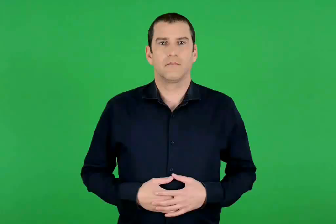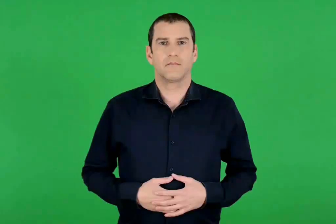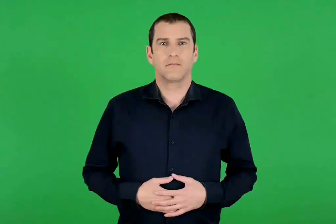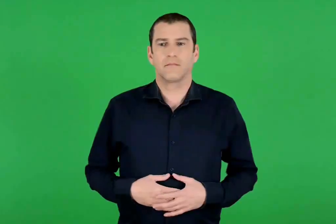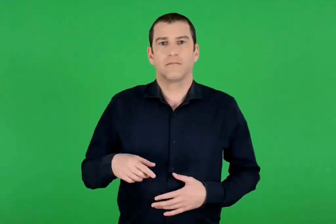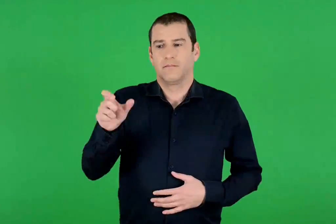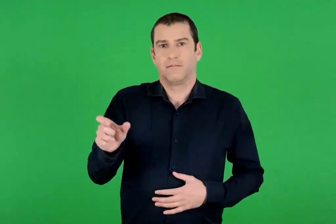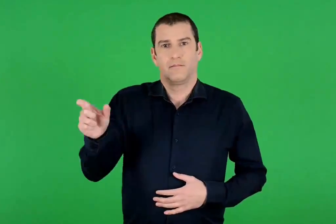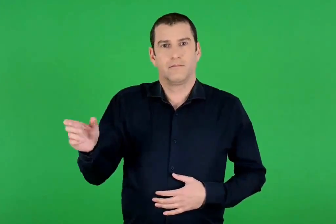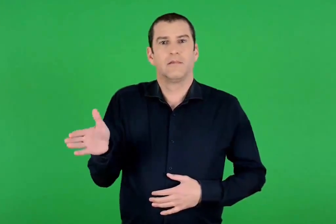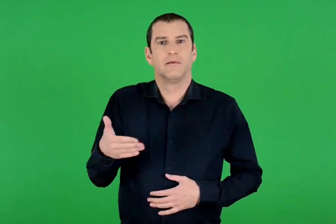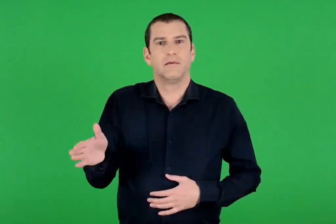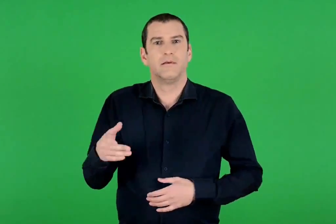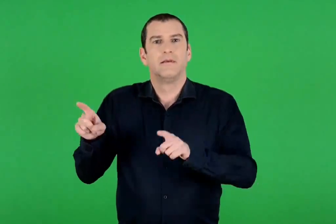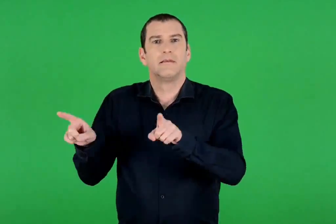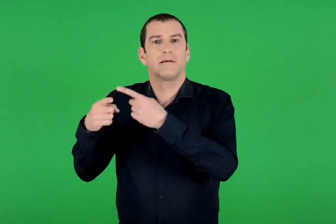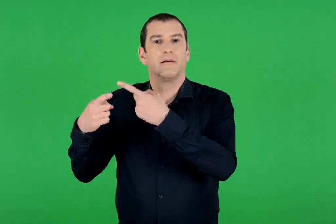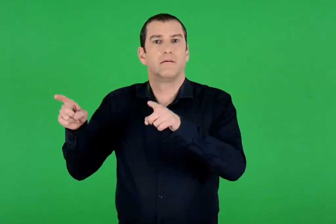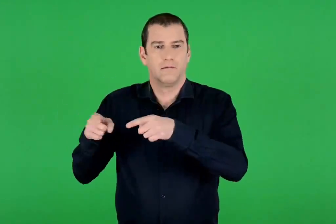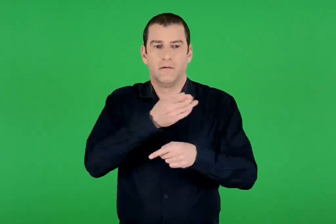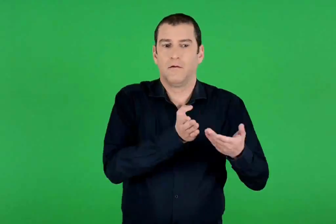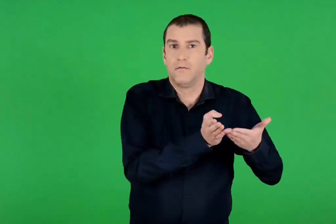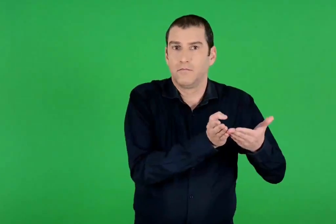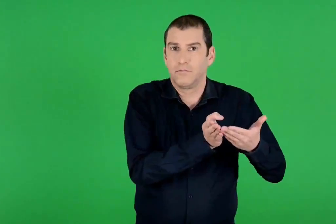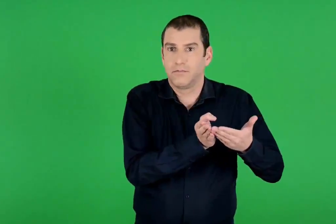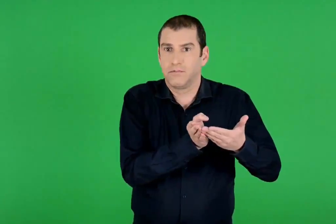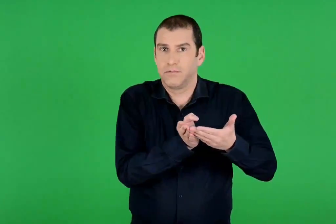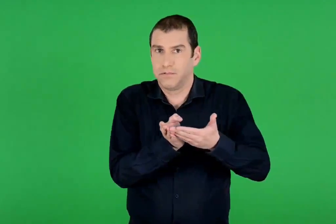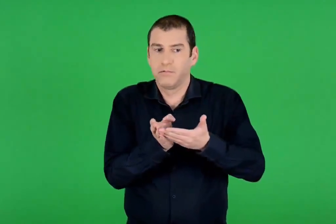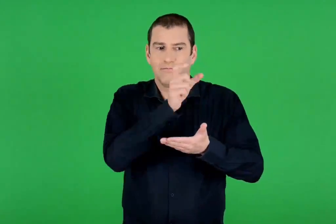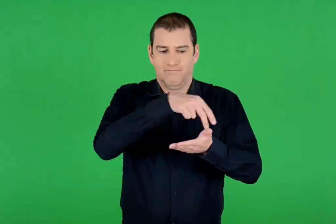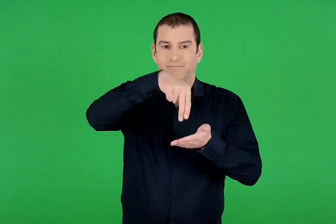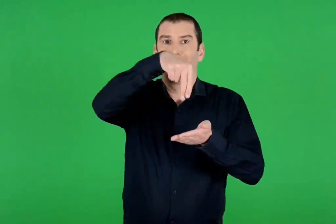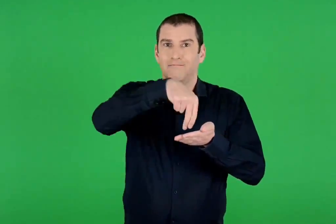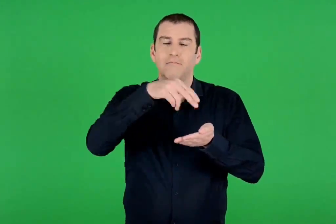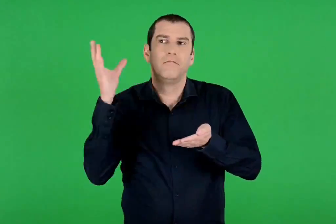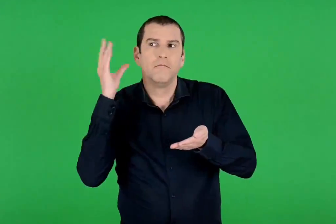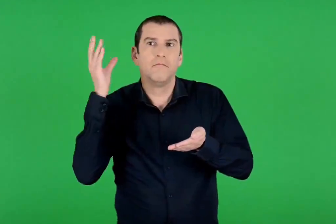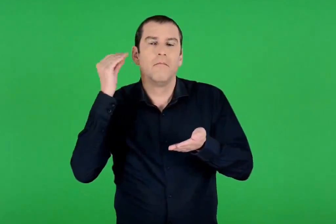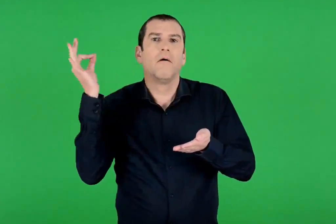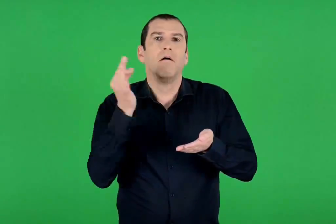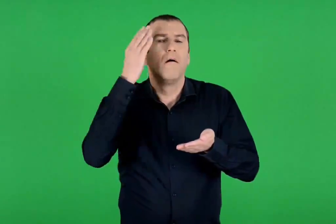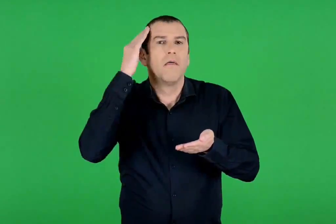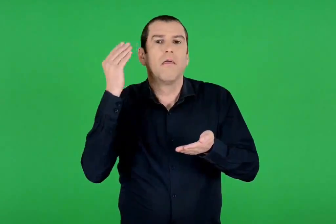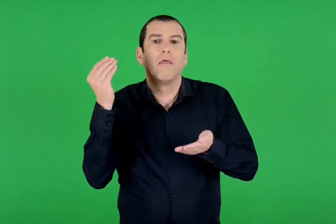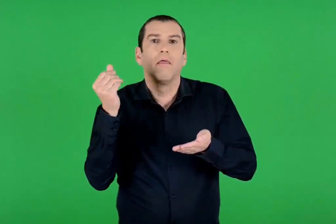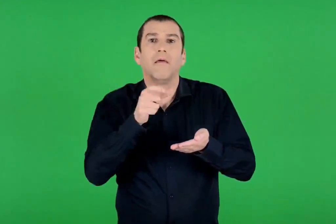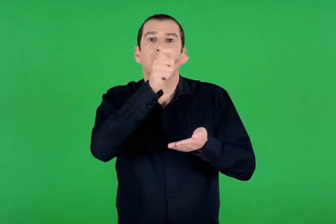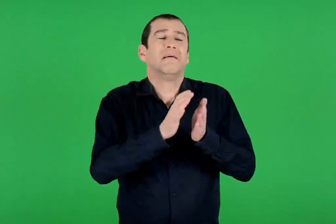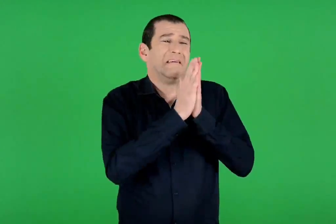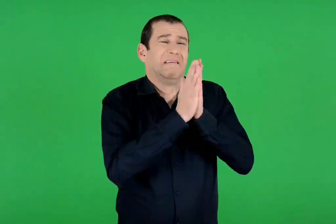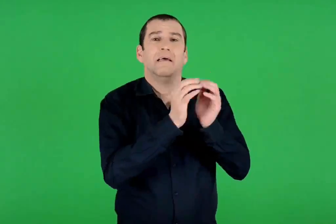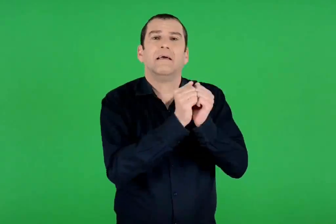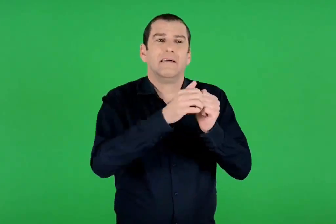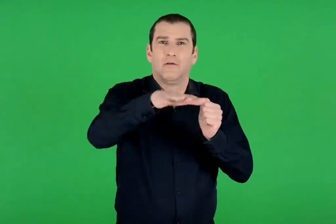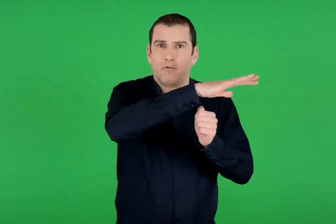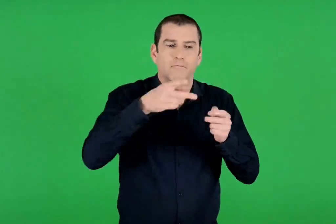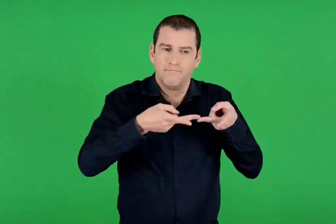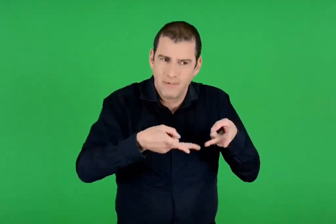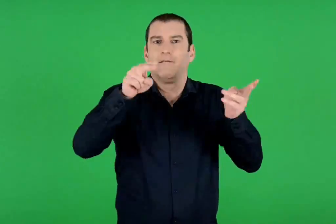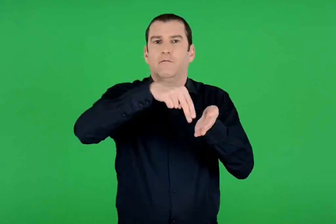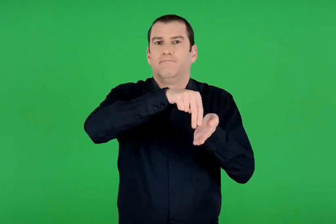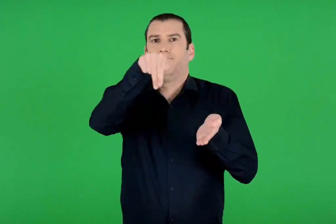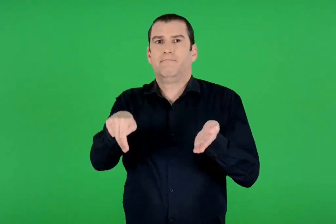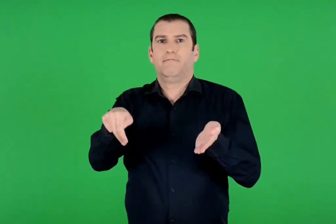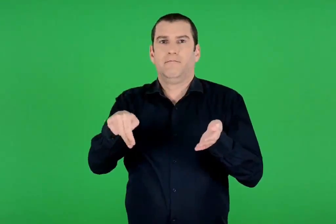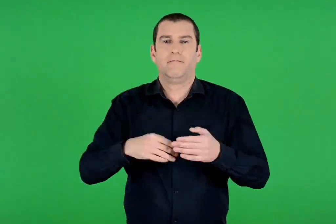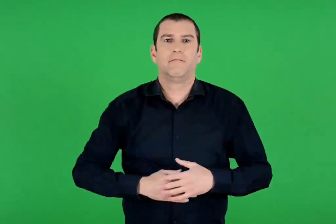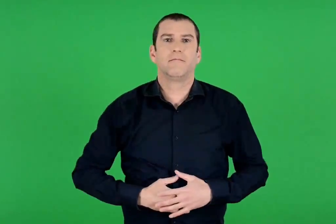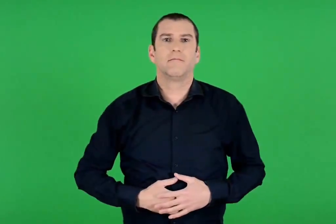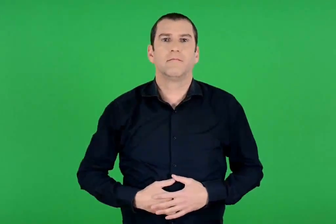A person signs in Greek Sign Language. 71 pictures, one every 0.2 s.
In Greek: πλησιάζοντας τις σειρήνες μαγεύτηκε από το γλυκό τραγούδι τους και παρακαλούσε τους συντρόφους του να τον λύσουν
